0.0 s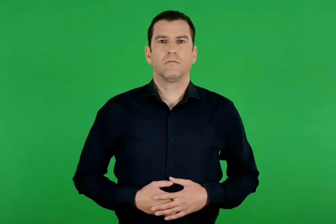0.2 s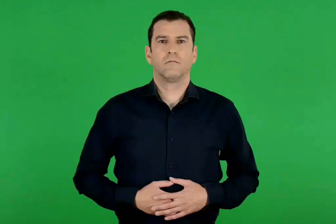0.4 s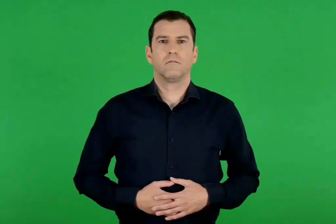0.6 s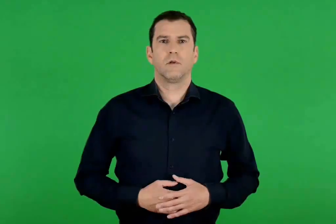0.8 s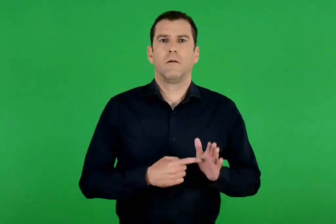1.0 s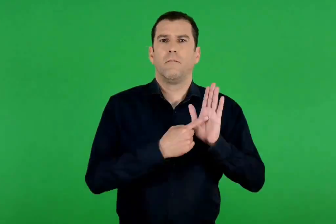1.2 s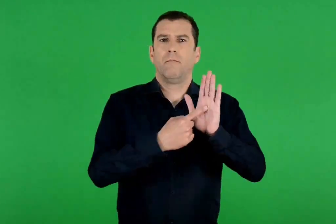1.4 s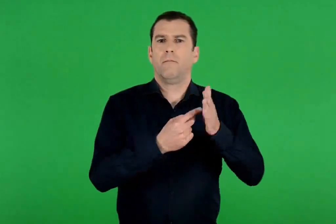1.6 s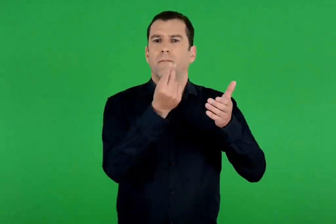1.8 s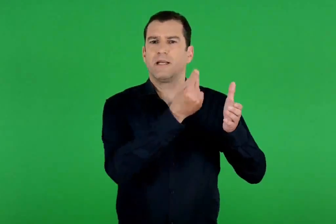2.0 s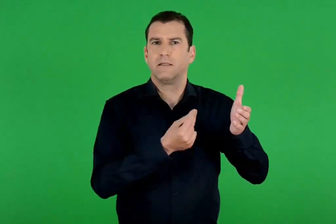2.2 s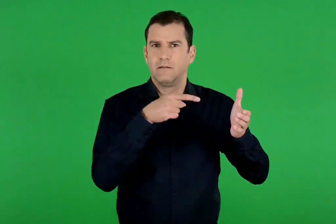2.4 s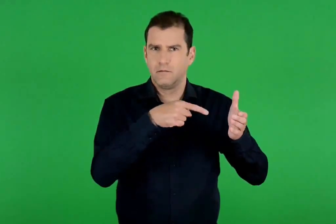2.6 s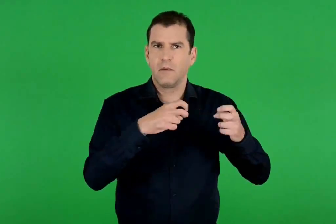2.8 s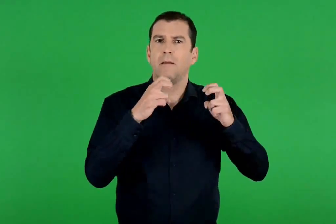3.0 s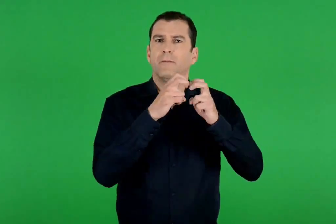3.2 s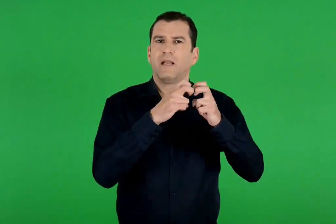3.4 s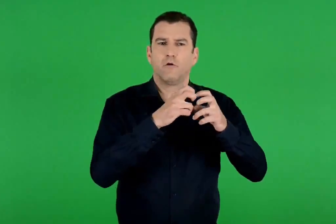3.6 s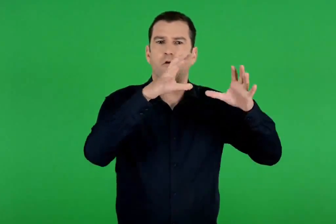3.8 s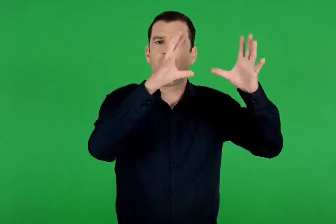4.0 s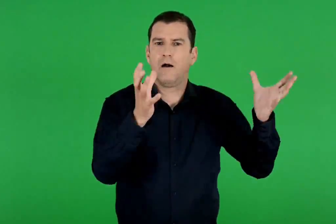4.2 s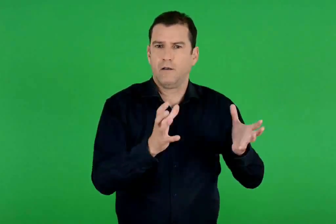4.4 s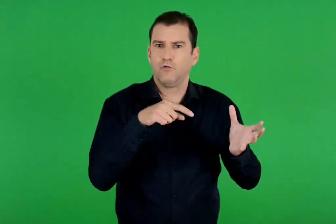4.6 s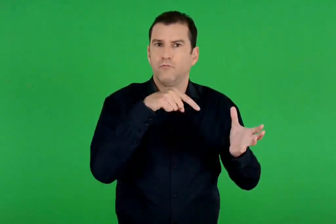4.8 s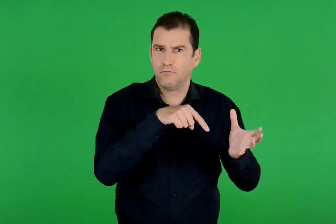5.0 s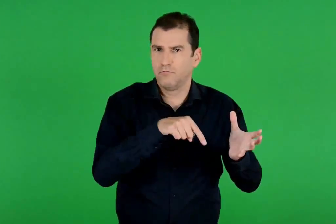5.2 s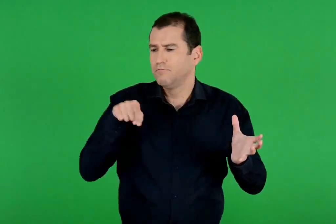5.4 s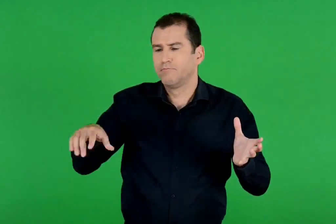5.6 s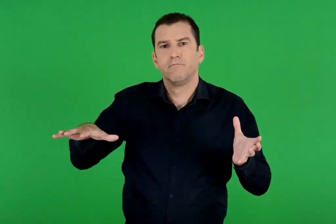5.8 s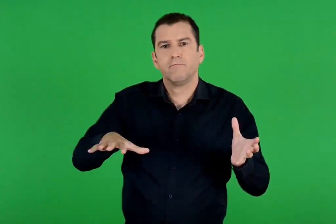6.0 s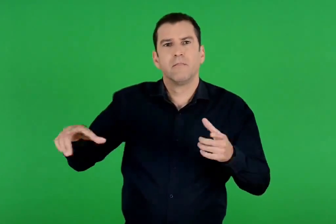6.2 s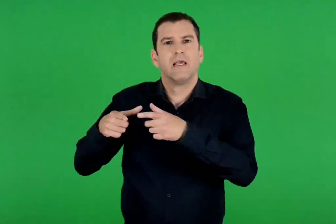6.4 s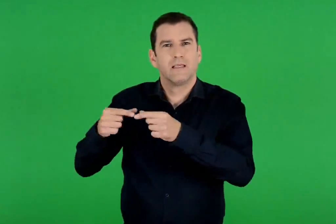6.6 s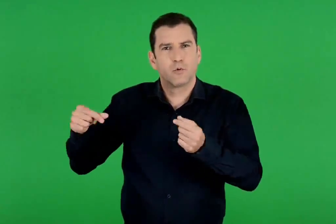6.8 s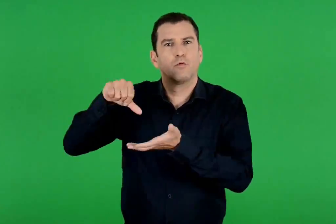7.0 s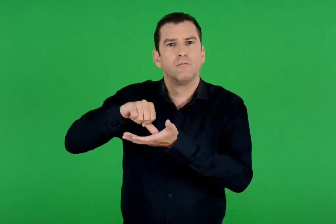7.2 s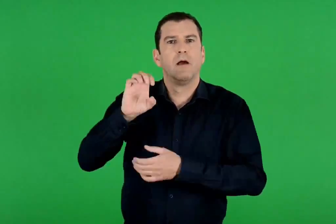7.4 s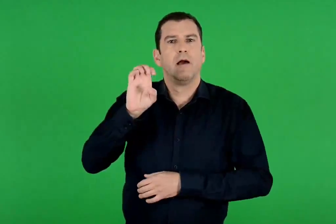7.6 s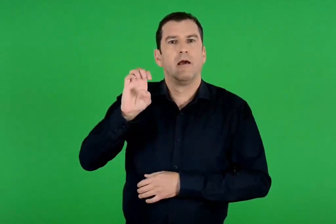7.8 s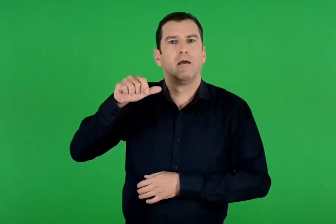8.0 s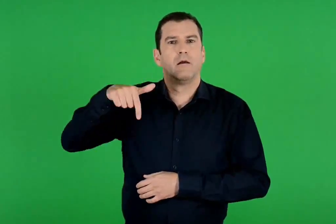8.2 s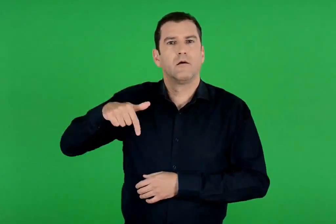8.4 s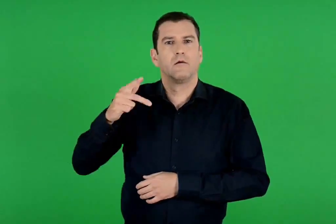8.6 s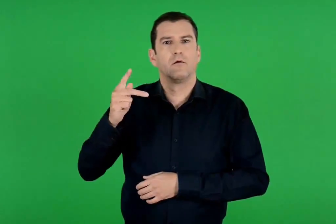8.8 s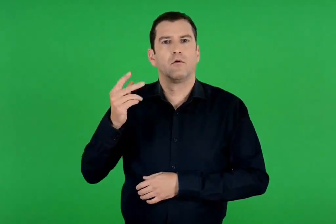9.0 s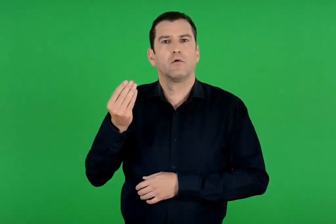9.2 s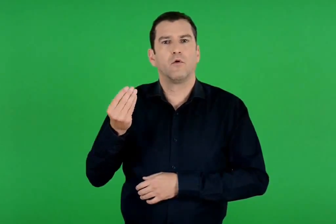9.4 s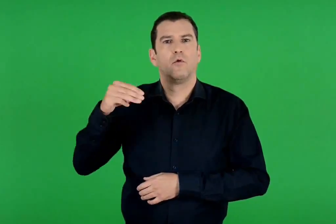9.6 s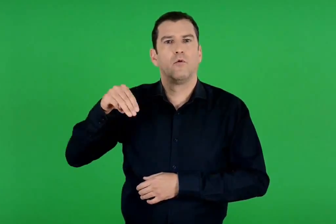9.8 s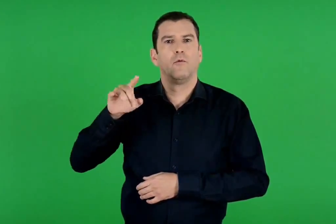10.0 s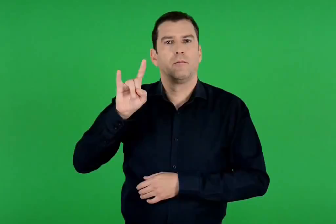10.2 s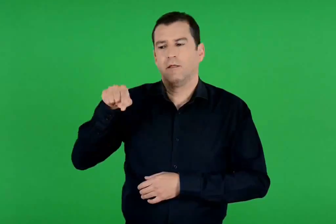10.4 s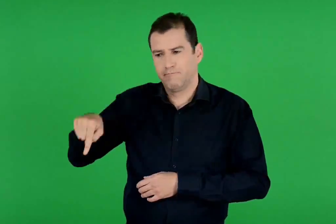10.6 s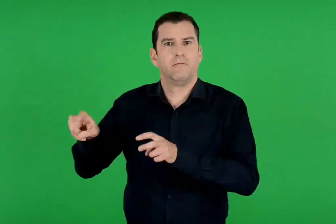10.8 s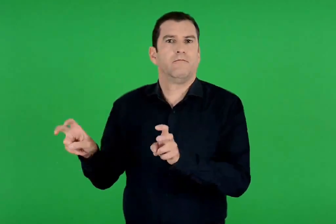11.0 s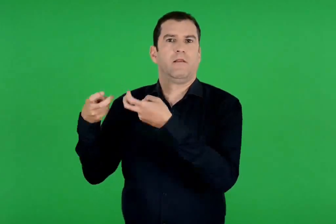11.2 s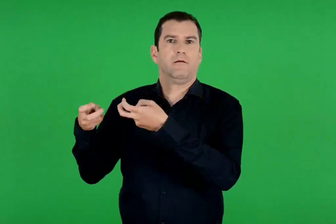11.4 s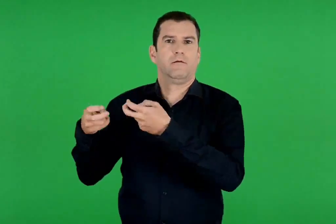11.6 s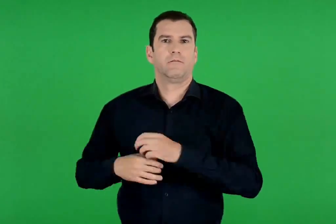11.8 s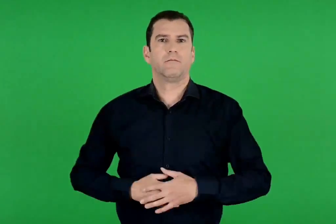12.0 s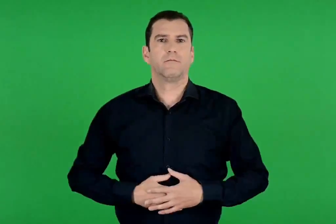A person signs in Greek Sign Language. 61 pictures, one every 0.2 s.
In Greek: παράσταση από μυκηναϊκό αγγείο που βρέθηκε στην έγκωμη της κύπρου
